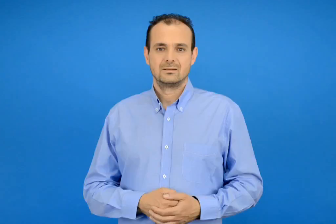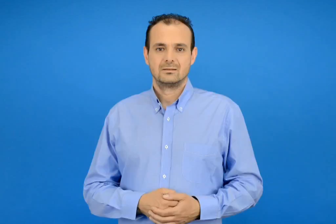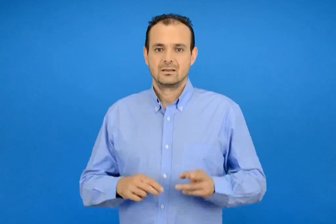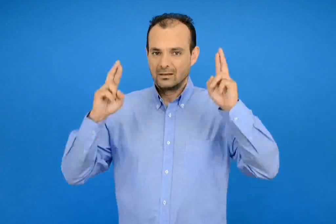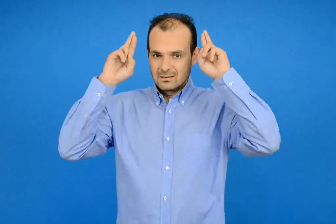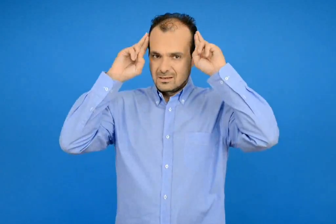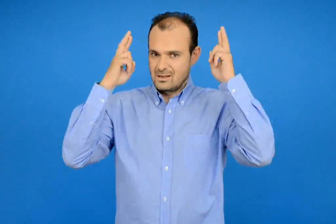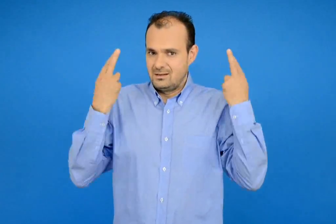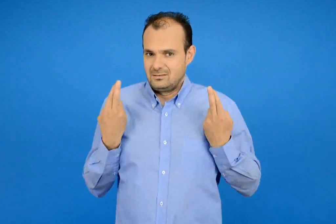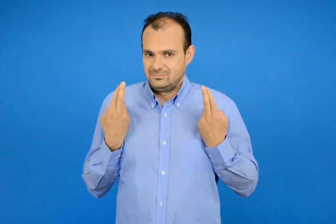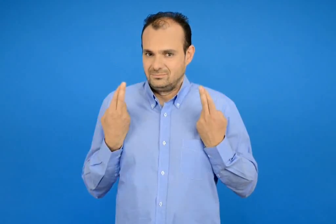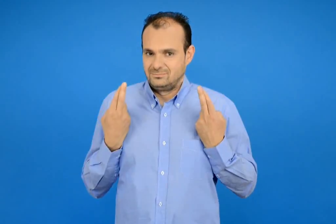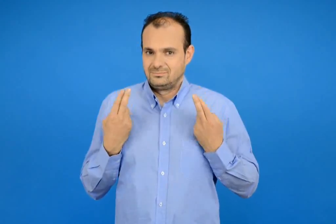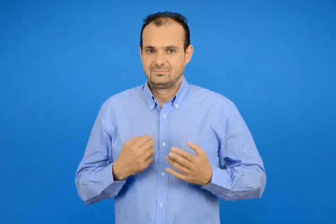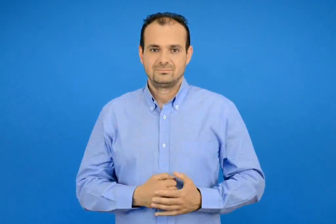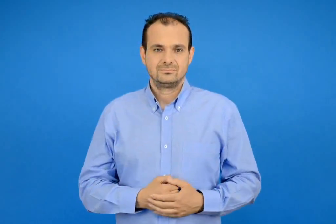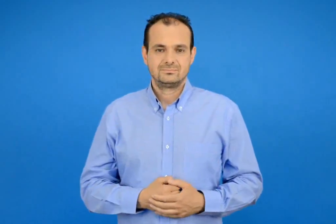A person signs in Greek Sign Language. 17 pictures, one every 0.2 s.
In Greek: κορίνα
